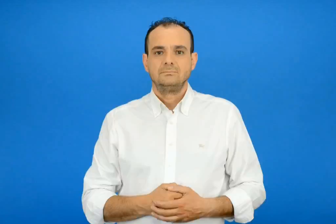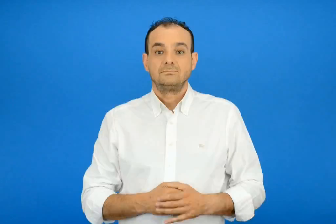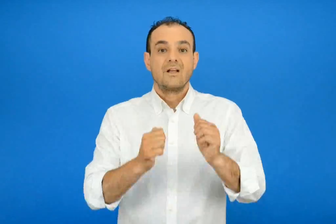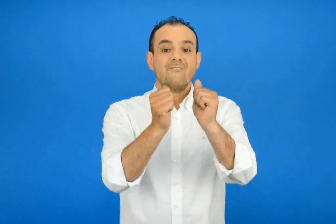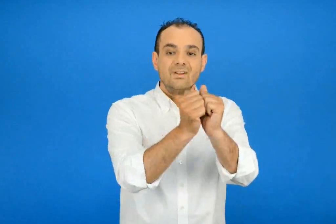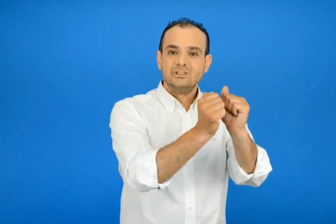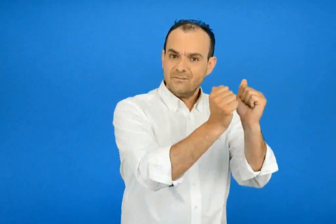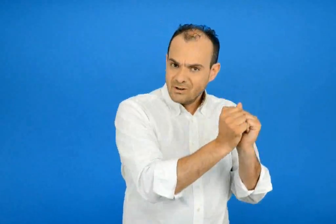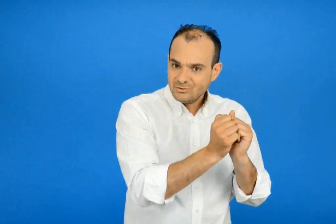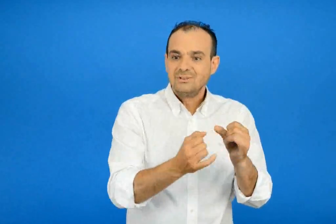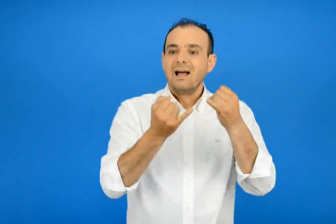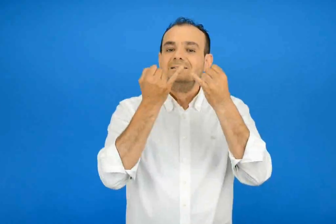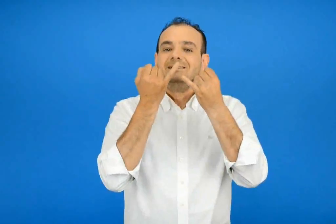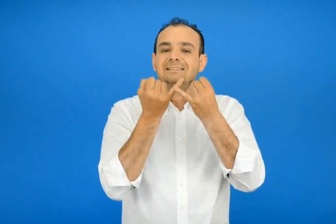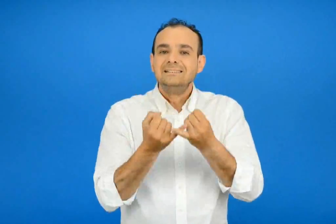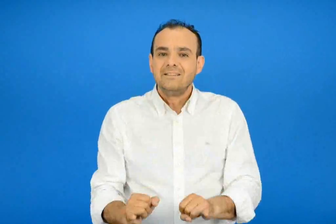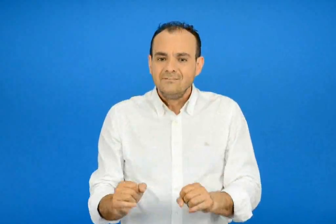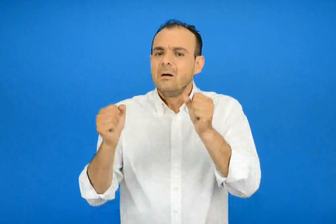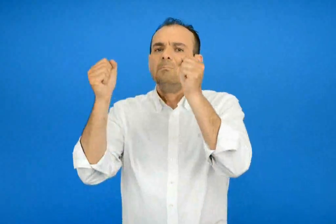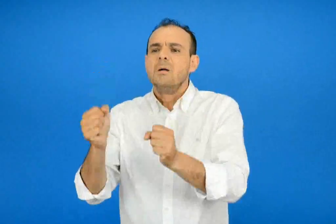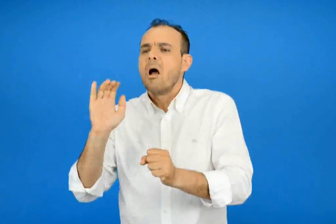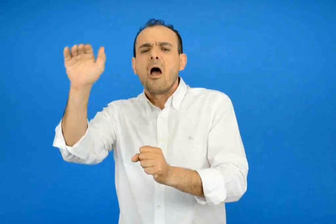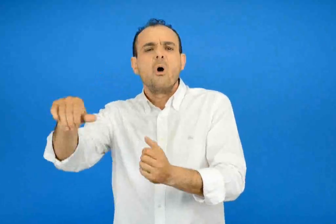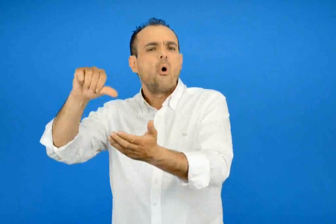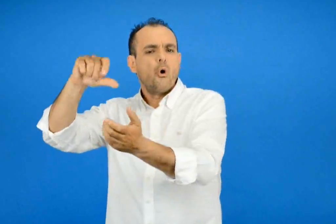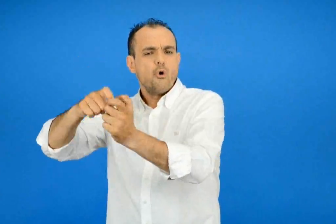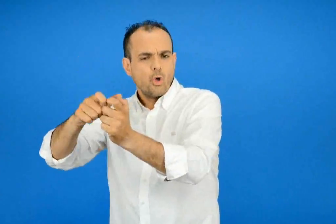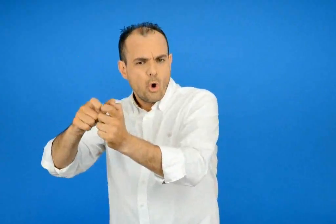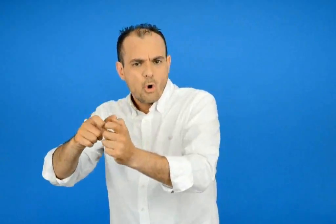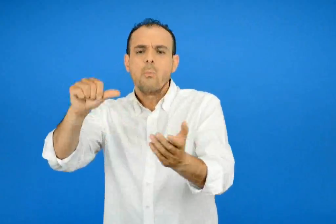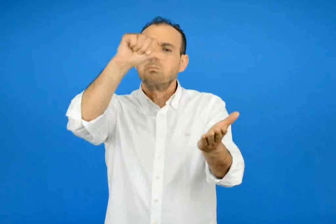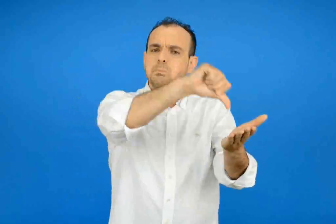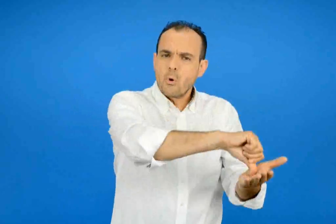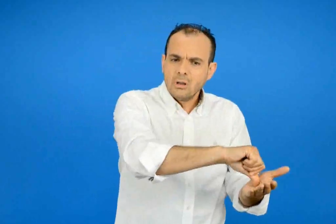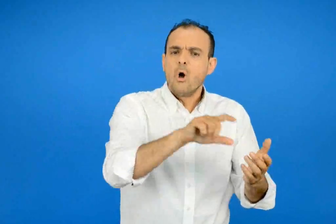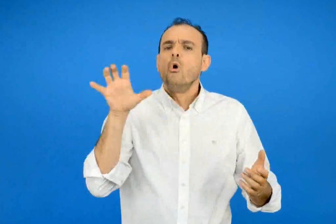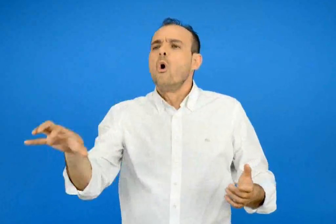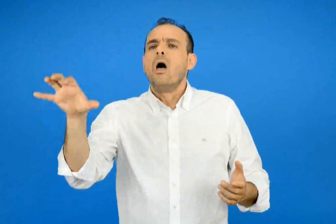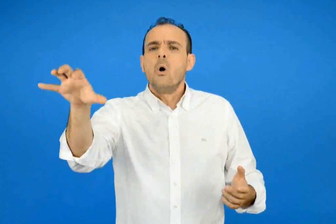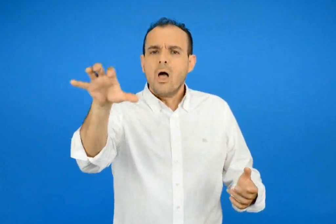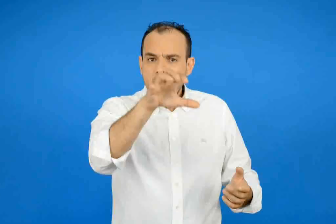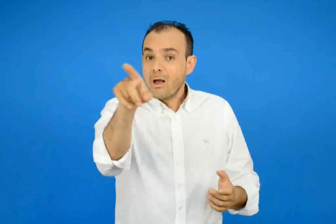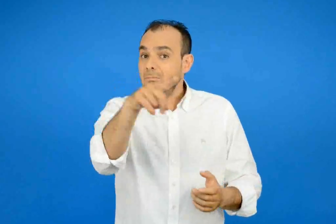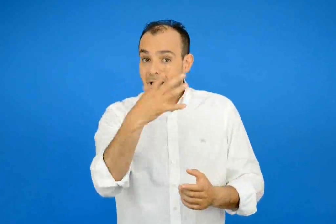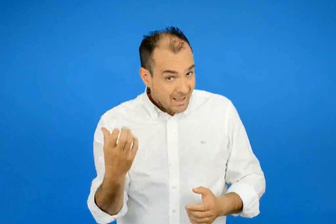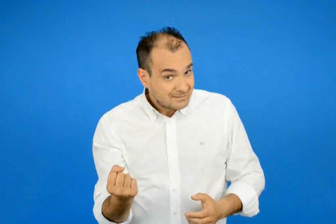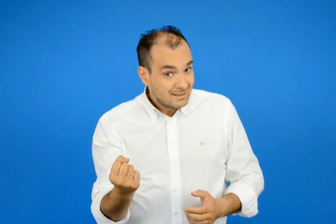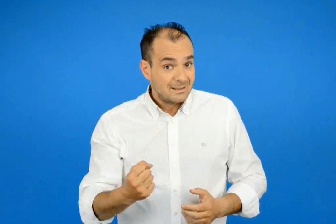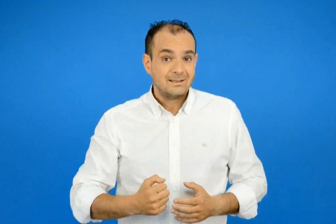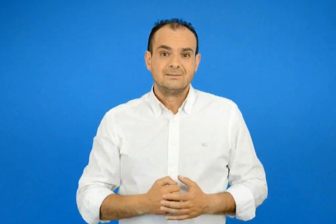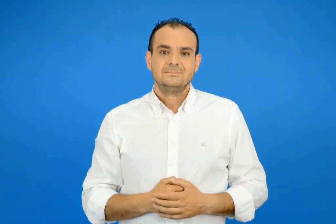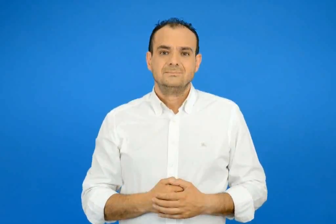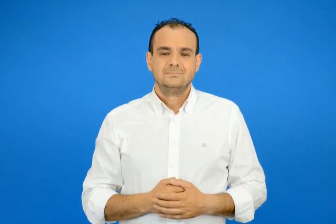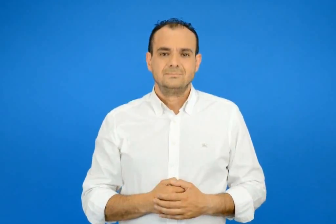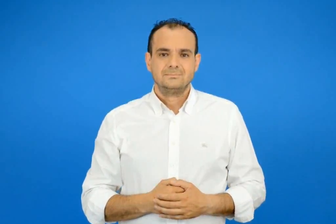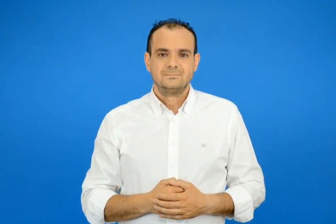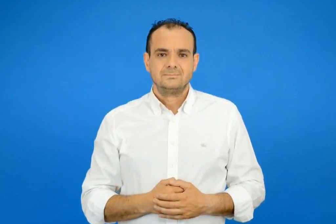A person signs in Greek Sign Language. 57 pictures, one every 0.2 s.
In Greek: έχετε φίλους η ξαδέλφια που μένουν σε άλλο χωριό σε άλλη πόλη η σε άλλη χώρα ;
